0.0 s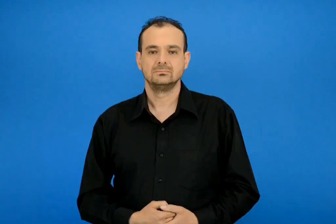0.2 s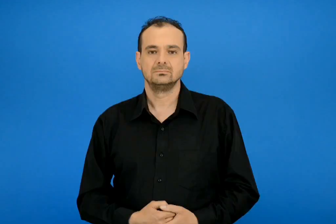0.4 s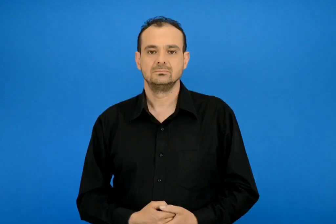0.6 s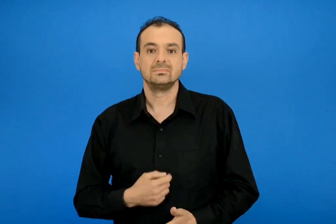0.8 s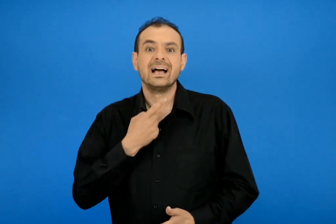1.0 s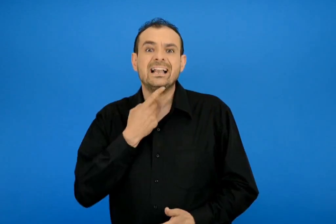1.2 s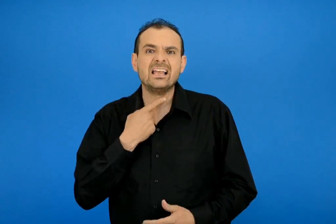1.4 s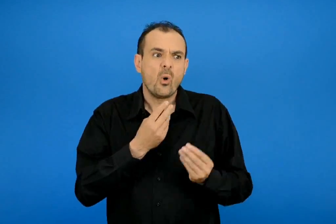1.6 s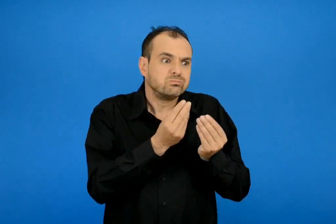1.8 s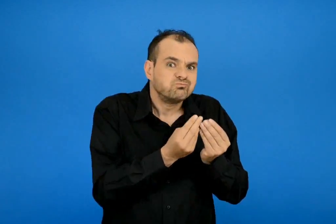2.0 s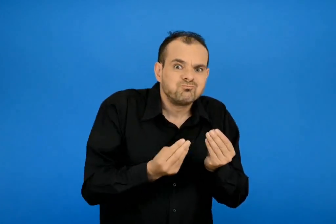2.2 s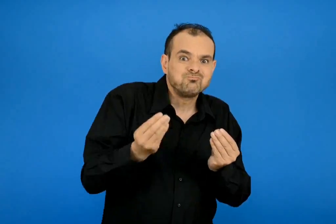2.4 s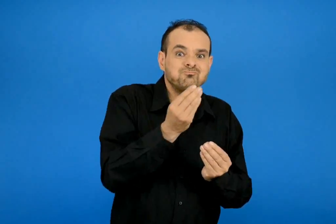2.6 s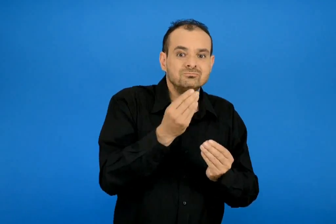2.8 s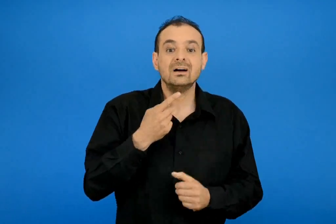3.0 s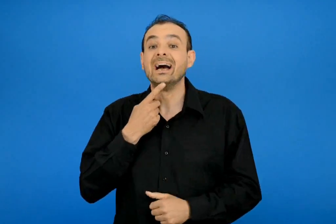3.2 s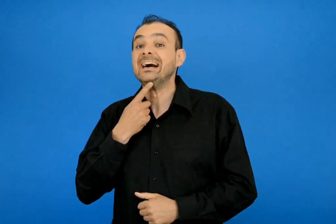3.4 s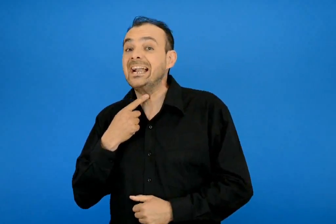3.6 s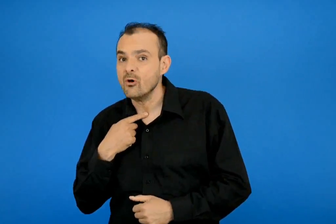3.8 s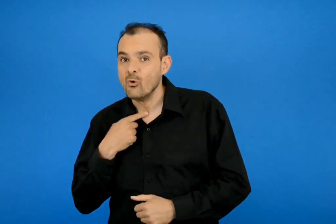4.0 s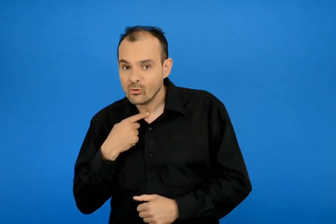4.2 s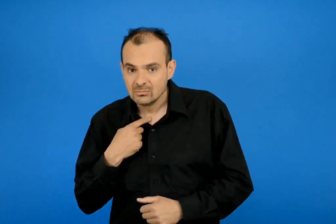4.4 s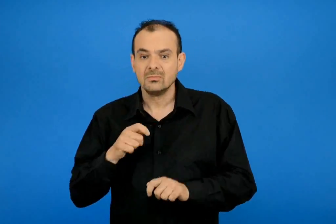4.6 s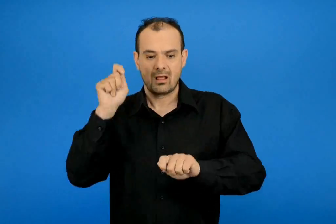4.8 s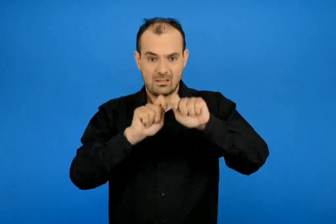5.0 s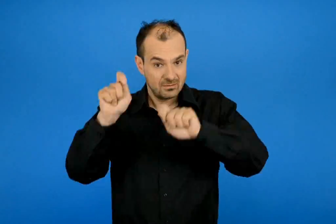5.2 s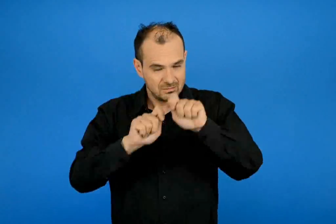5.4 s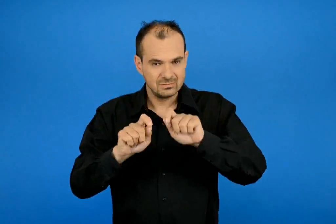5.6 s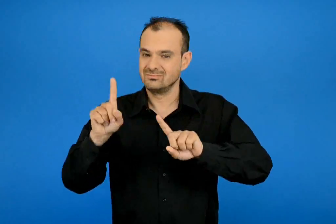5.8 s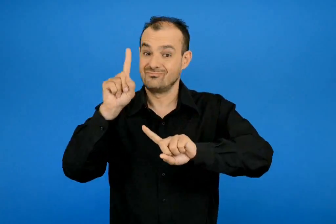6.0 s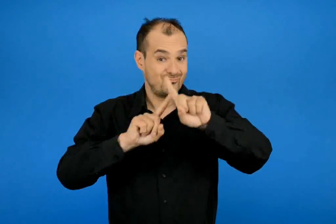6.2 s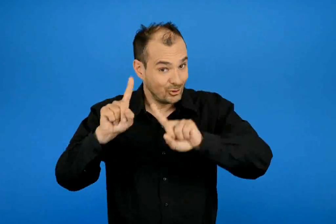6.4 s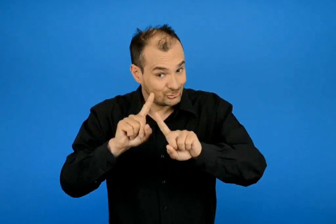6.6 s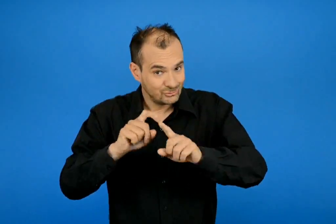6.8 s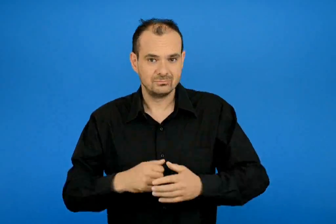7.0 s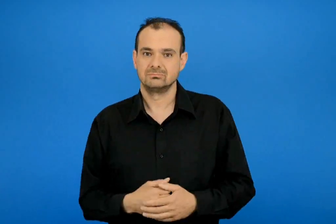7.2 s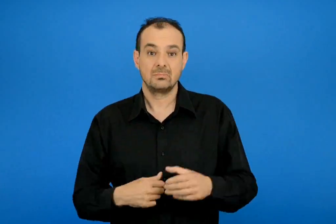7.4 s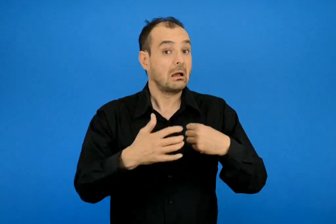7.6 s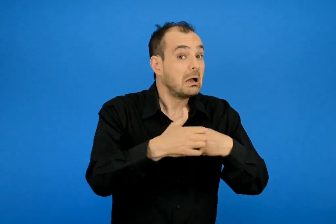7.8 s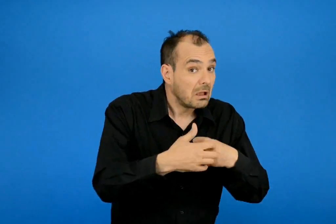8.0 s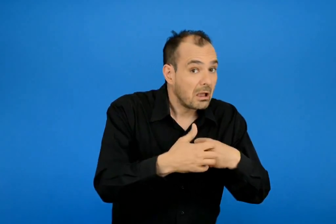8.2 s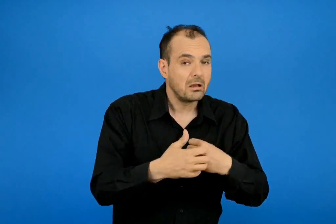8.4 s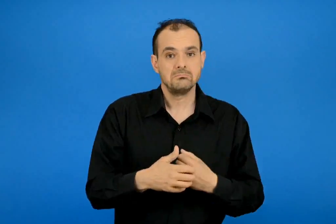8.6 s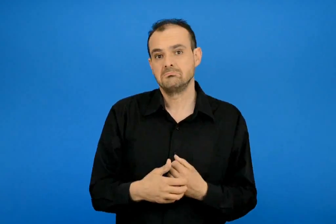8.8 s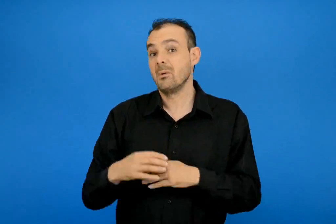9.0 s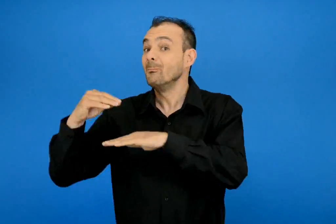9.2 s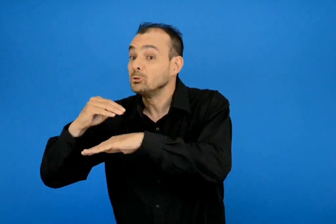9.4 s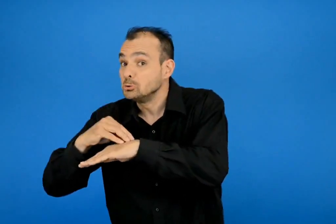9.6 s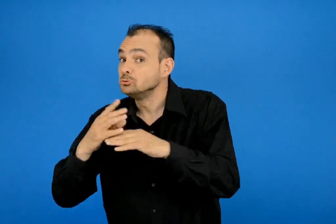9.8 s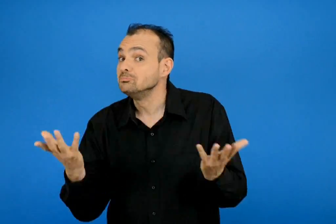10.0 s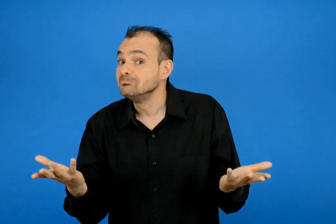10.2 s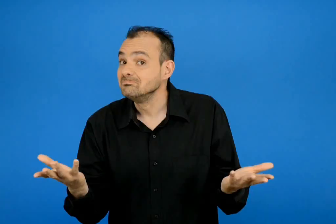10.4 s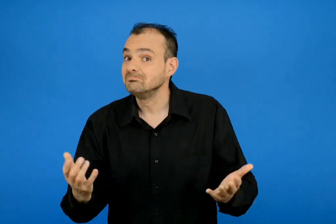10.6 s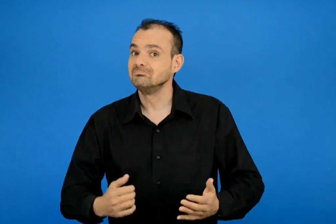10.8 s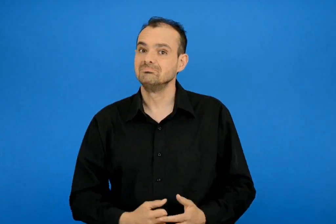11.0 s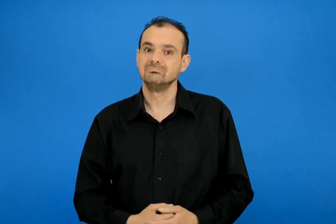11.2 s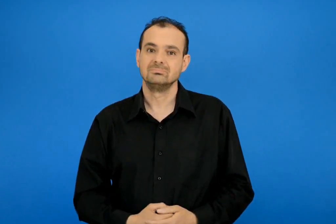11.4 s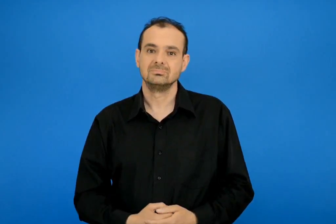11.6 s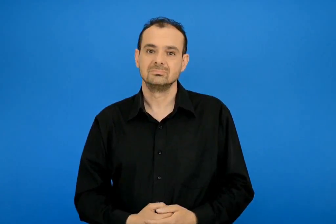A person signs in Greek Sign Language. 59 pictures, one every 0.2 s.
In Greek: ποιος θα φτιάξει το πιο γλυκό γλυκό ; η γάτα η ο ποντικός ;
